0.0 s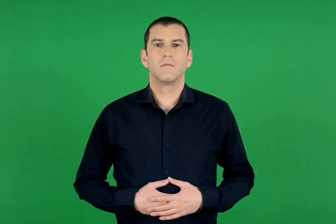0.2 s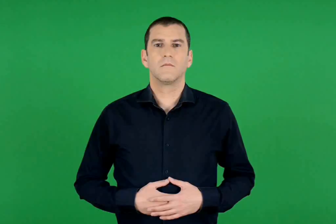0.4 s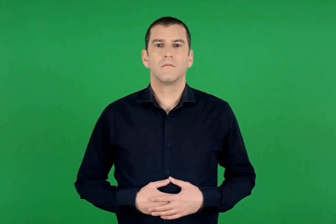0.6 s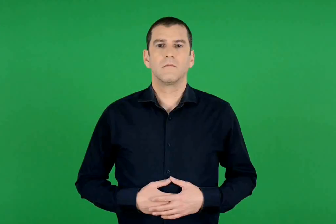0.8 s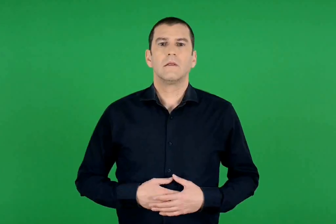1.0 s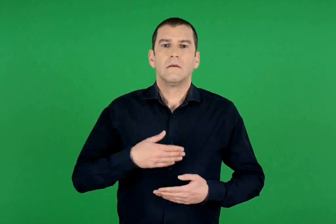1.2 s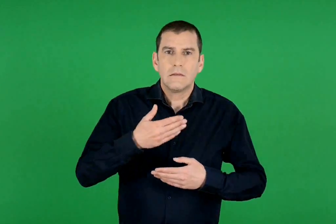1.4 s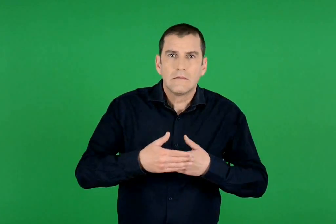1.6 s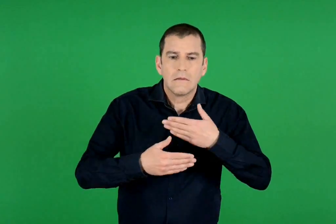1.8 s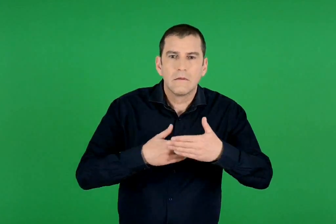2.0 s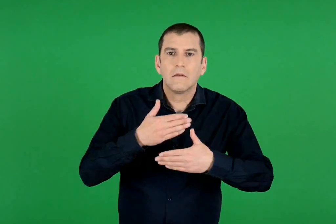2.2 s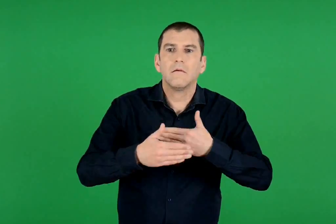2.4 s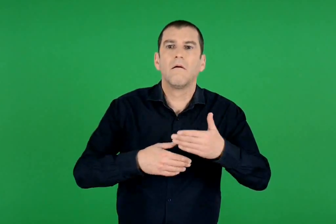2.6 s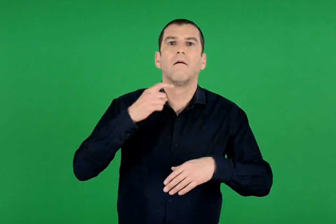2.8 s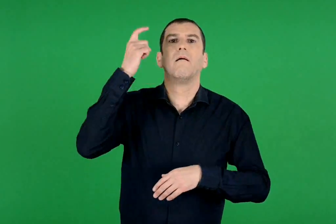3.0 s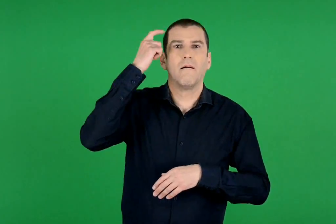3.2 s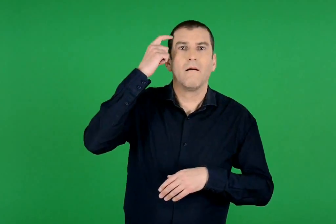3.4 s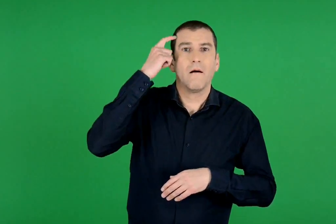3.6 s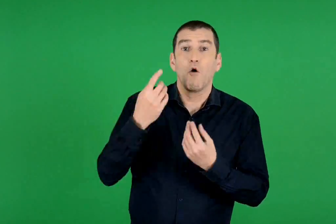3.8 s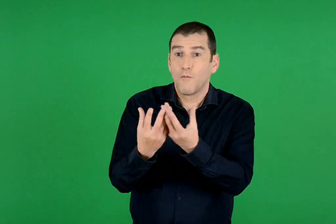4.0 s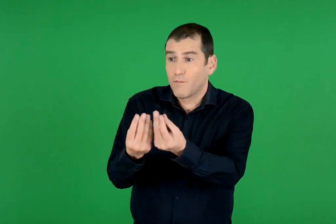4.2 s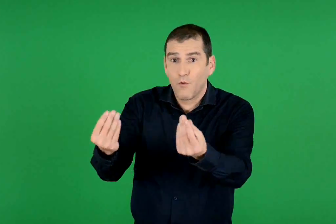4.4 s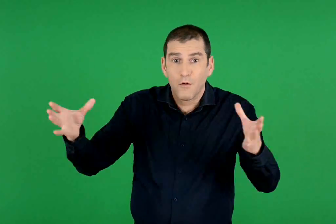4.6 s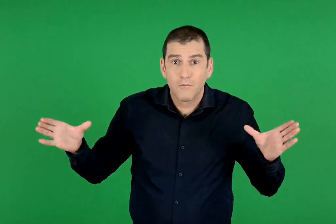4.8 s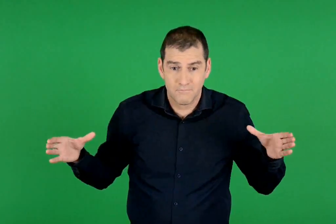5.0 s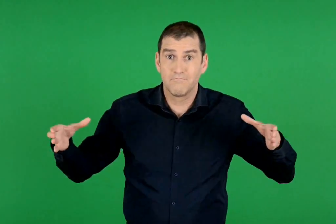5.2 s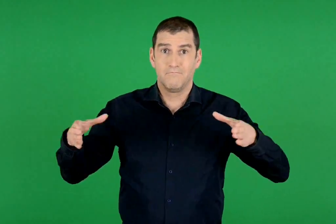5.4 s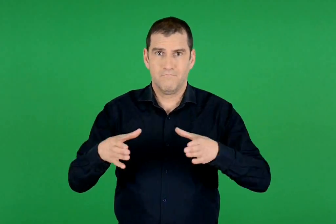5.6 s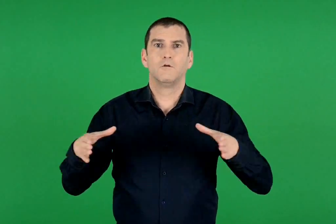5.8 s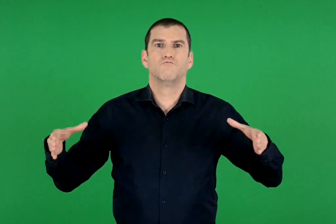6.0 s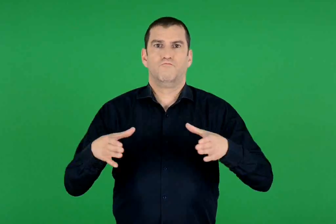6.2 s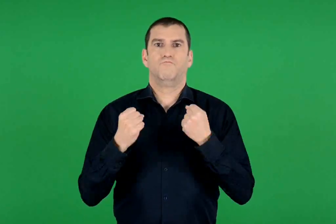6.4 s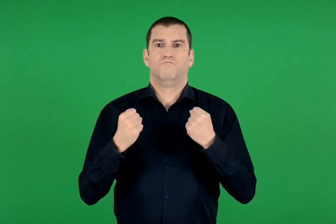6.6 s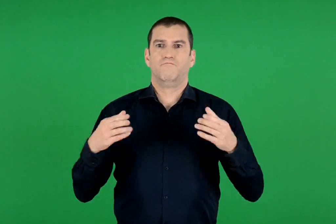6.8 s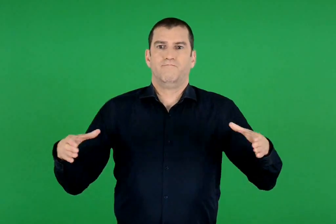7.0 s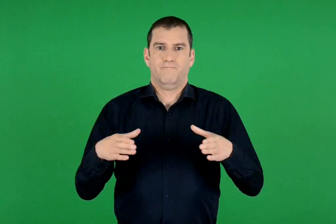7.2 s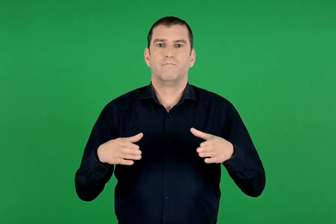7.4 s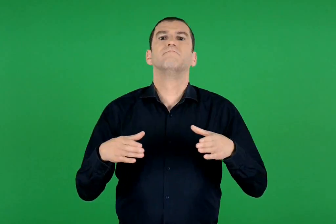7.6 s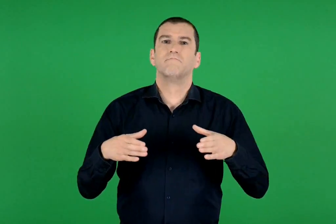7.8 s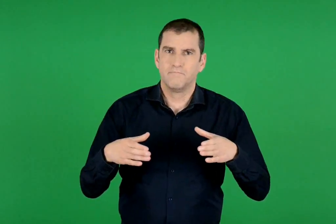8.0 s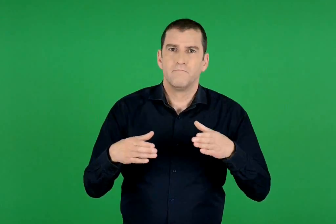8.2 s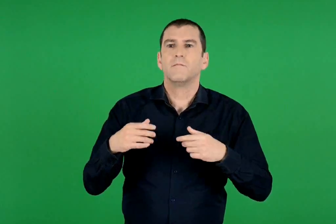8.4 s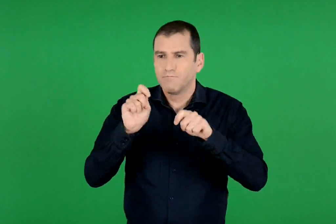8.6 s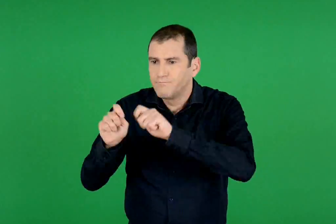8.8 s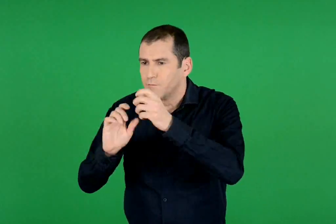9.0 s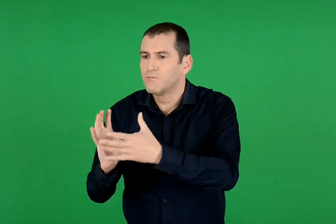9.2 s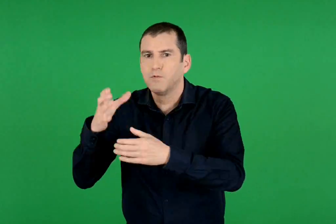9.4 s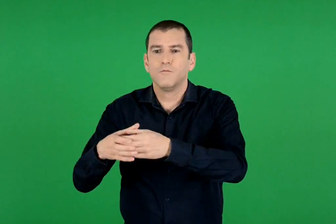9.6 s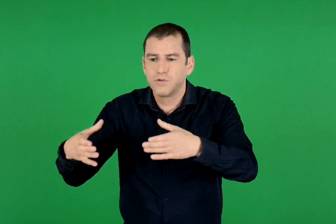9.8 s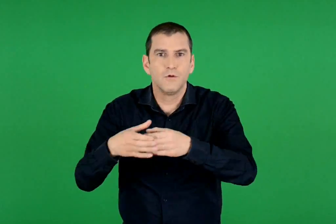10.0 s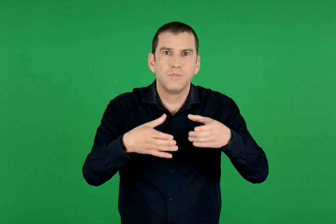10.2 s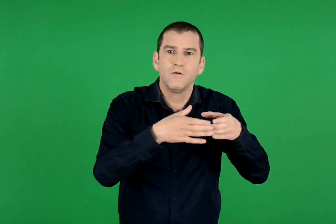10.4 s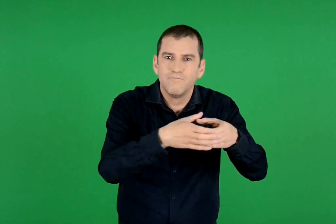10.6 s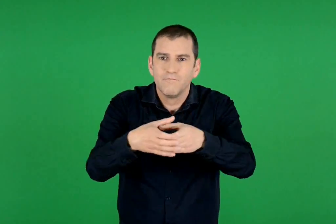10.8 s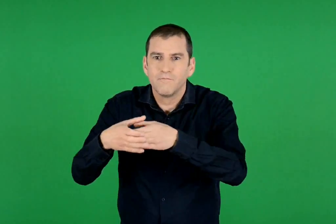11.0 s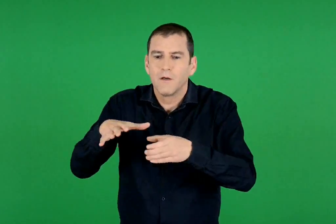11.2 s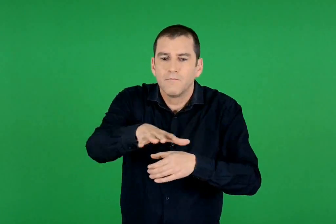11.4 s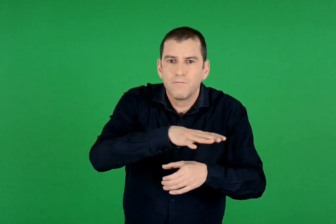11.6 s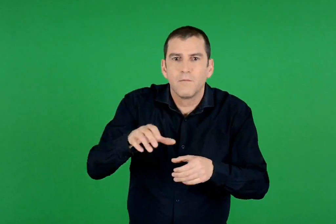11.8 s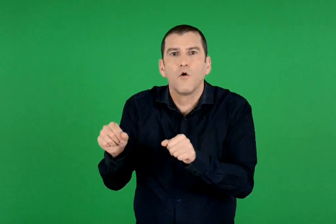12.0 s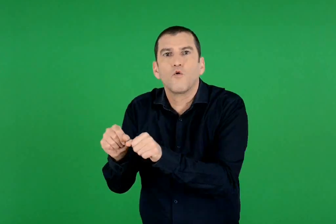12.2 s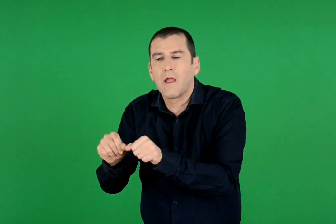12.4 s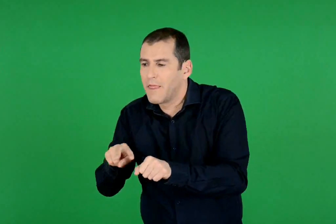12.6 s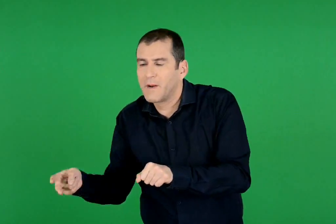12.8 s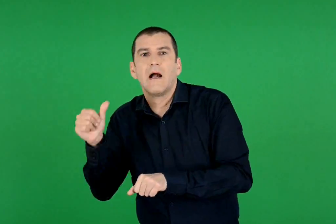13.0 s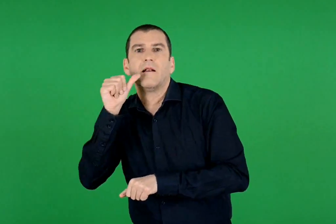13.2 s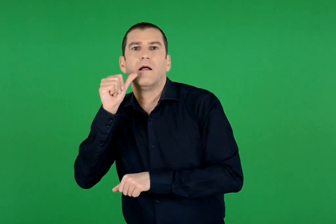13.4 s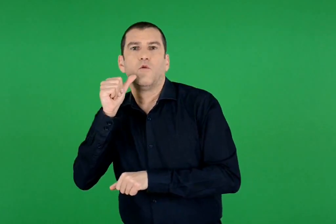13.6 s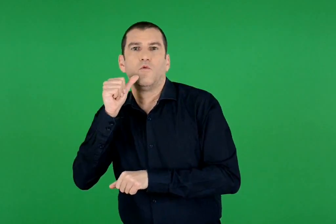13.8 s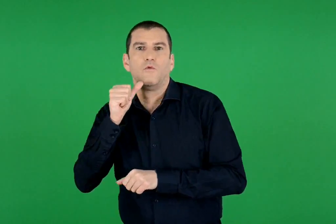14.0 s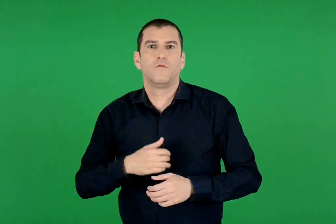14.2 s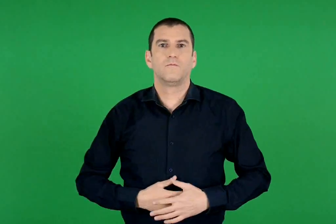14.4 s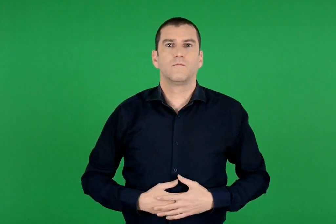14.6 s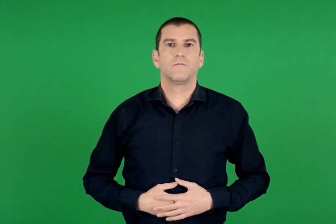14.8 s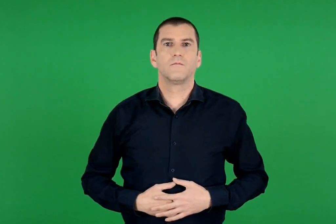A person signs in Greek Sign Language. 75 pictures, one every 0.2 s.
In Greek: σιγά σιγά κατάλαβαν ότι πολλοί μαζί ήταν πιο δυνατοί. δημιούργησαν , λοιπόν , οικισμούς σε μέρη που ήταν κοντά σε νερό.
